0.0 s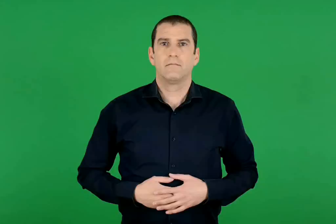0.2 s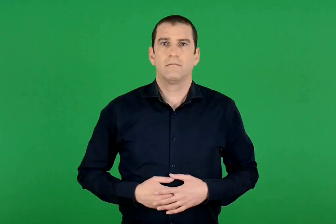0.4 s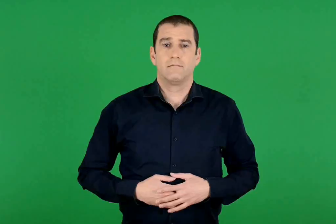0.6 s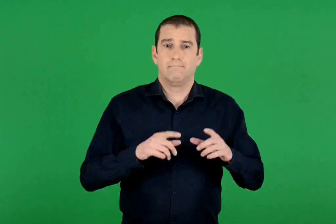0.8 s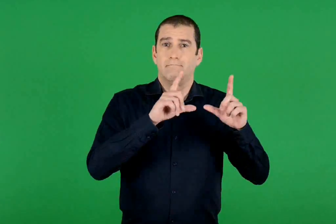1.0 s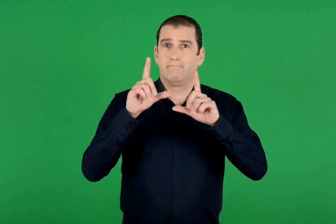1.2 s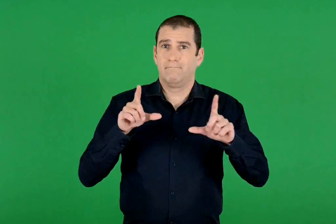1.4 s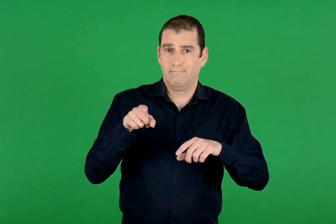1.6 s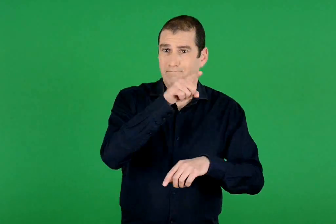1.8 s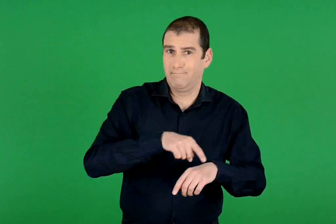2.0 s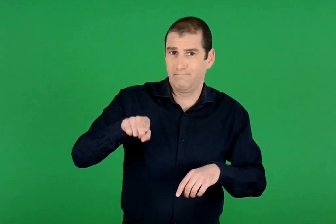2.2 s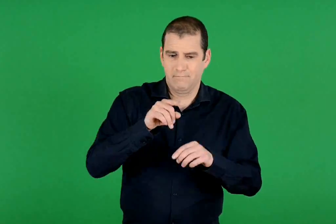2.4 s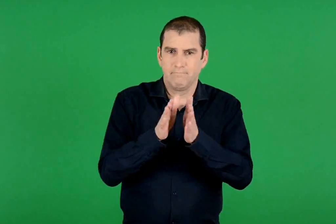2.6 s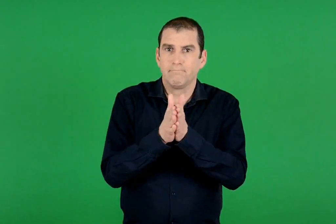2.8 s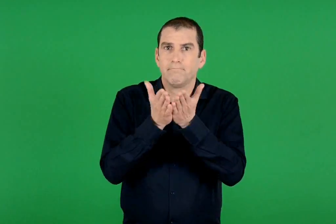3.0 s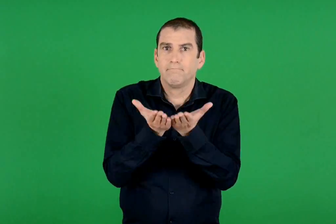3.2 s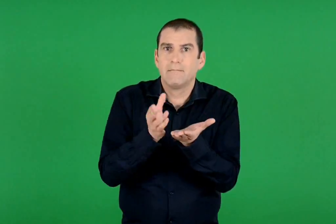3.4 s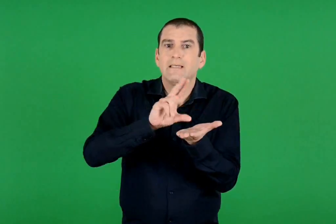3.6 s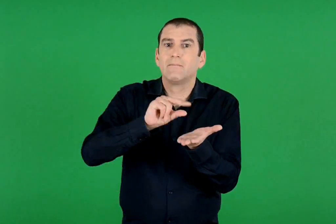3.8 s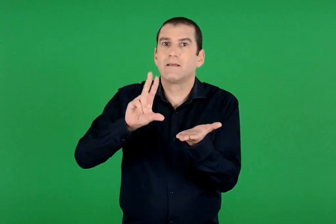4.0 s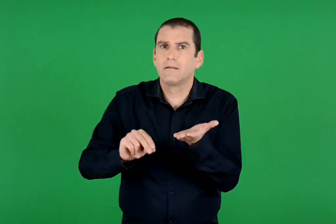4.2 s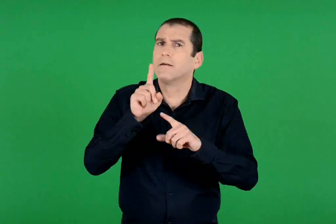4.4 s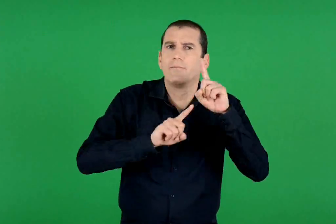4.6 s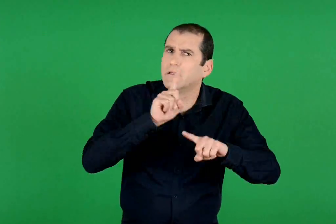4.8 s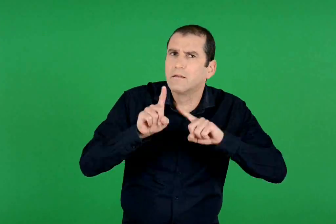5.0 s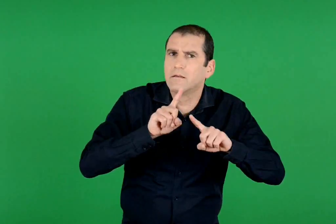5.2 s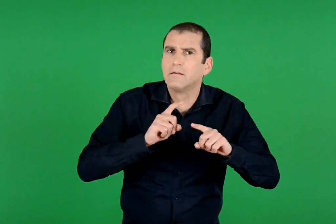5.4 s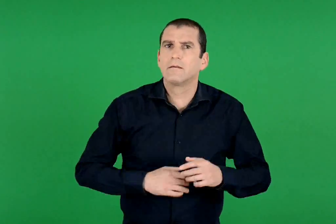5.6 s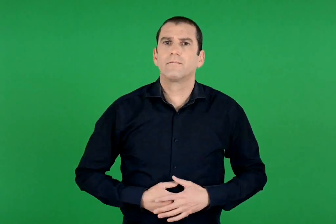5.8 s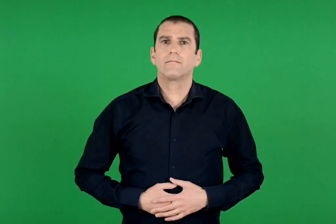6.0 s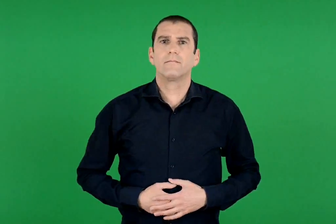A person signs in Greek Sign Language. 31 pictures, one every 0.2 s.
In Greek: ποιες από αυτές είναι συμμετρικές ;
